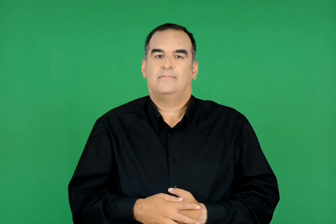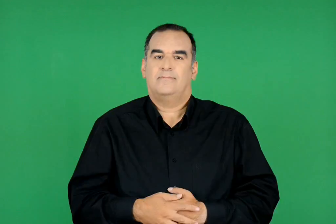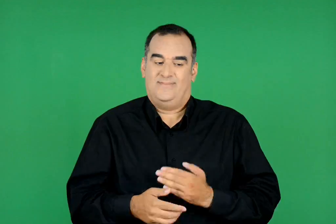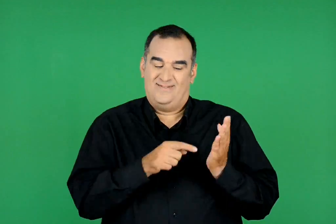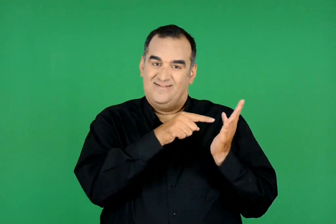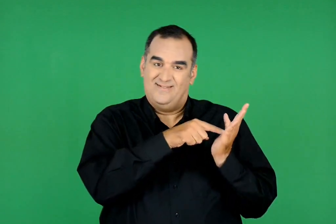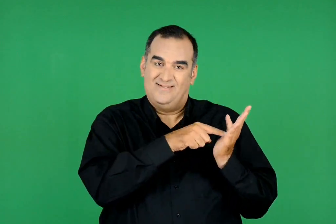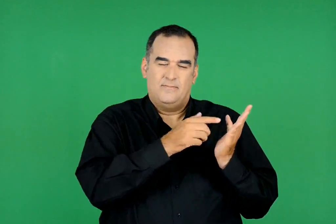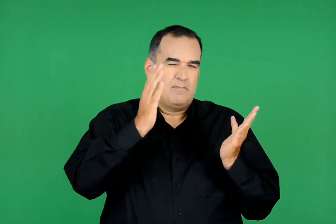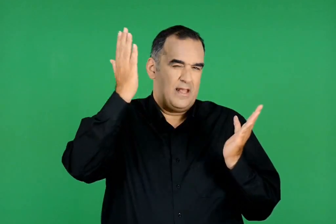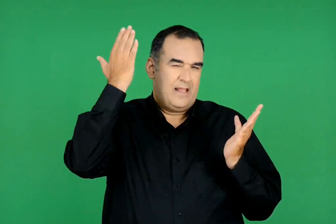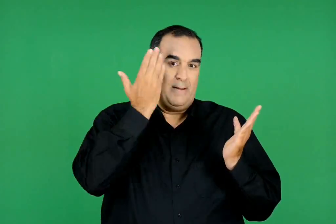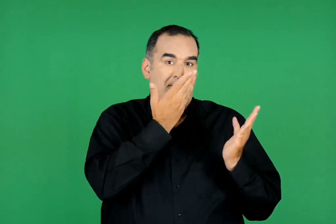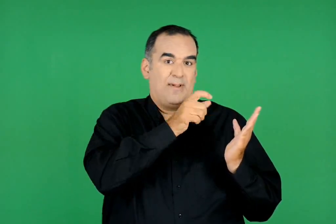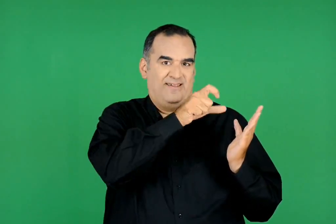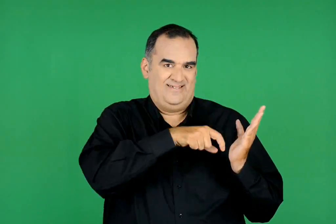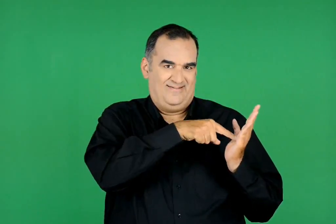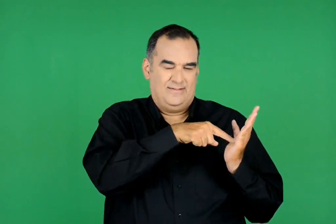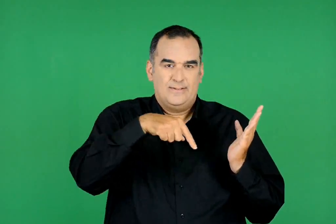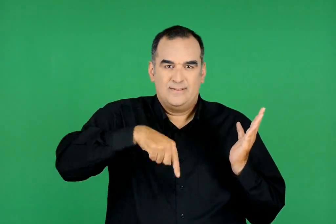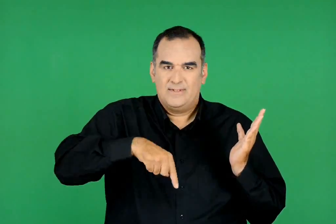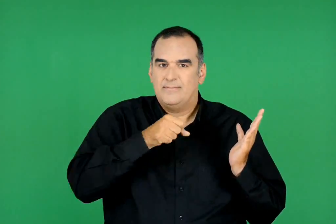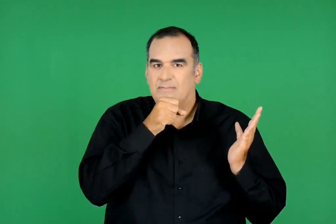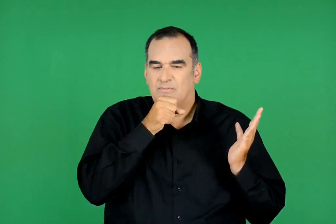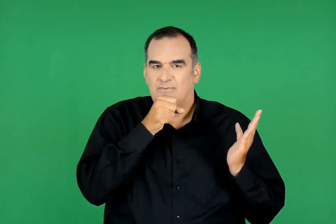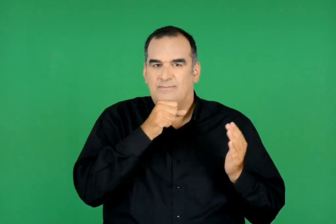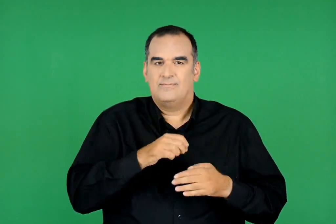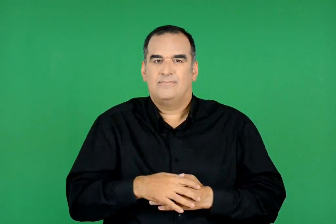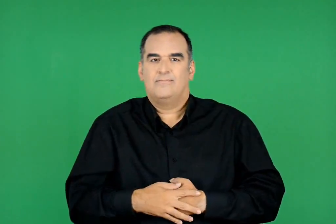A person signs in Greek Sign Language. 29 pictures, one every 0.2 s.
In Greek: αυτός ο μαθητής είναι σήμερα παππούς
